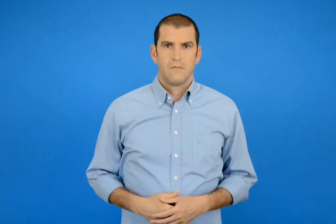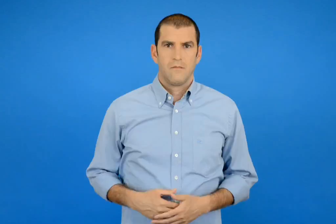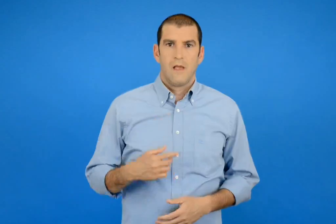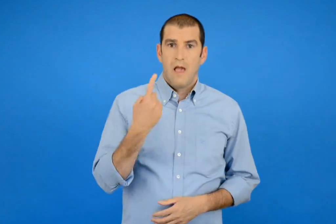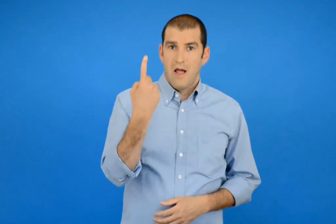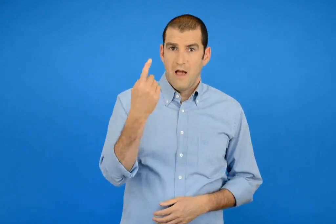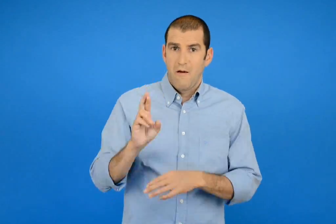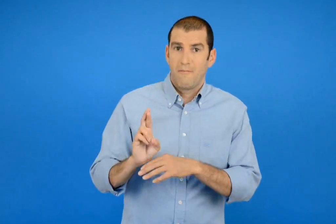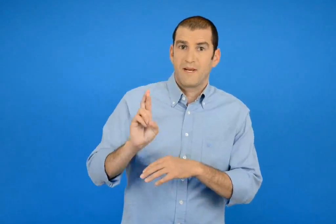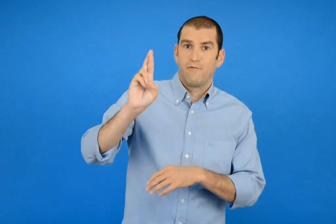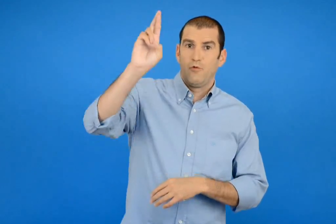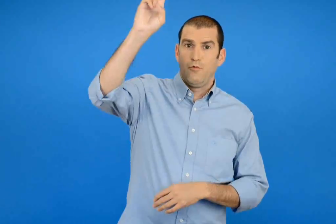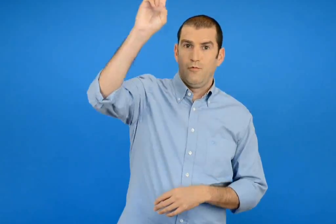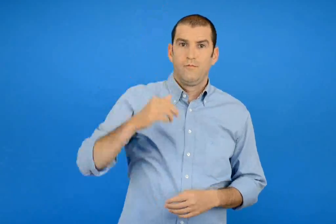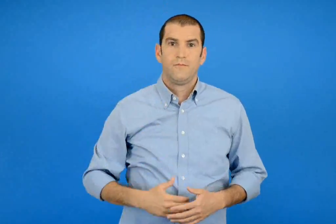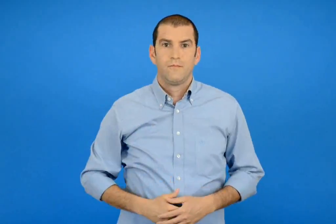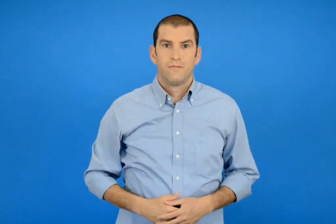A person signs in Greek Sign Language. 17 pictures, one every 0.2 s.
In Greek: έναν πύραυλο
